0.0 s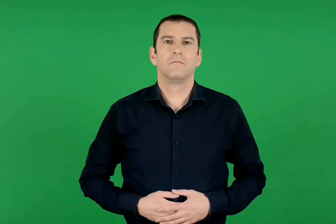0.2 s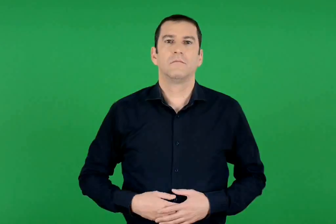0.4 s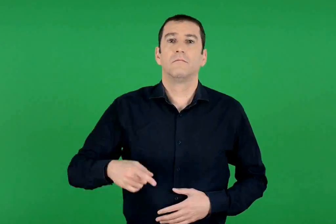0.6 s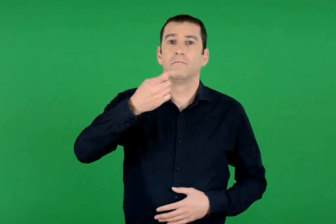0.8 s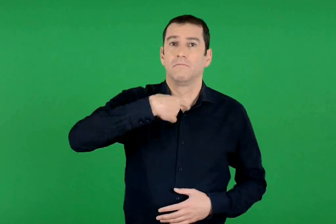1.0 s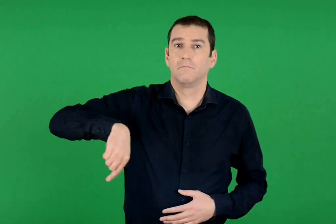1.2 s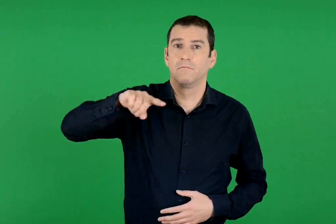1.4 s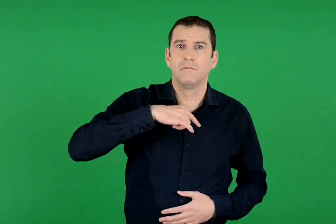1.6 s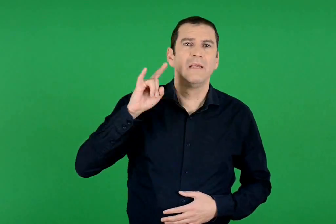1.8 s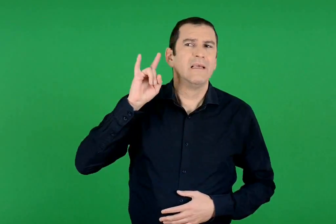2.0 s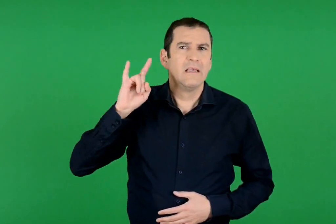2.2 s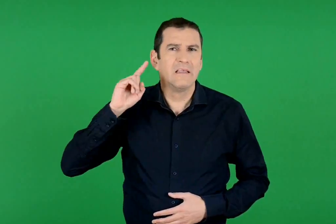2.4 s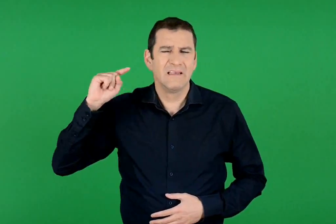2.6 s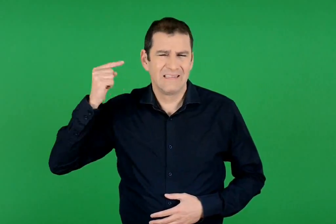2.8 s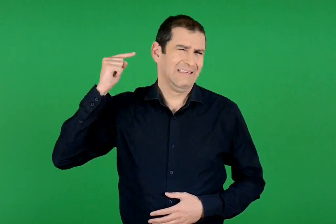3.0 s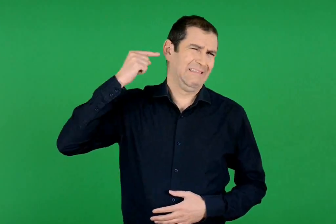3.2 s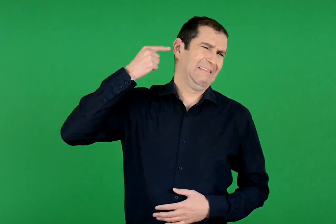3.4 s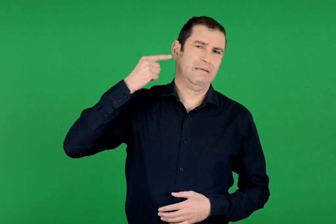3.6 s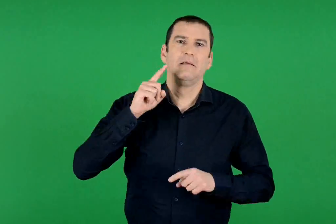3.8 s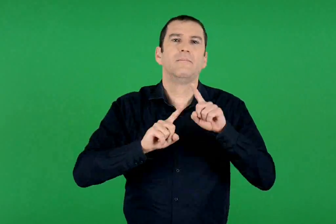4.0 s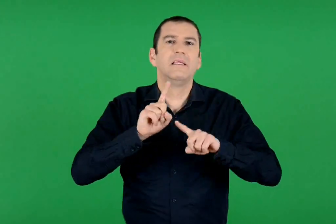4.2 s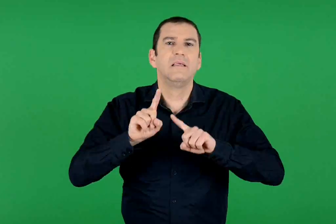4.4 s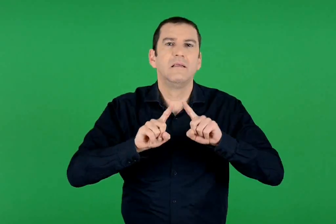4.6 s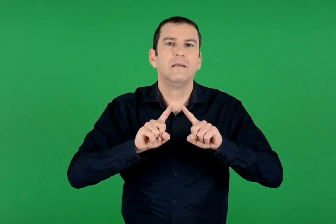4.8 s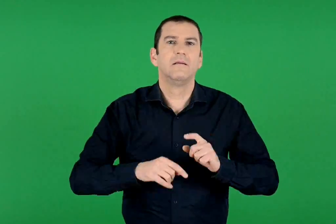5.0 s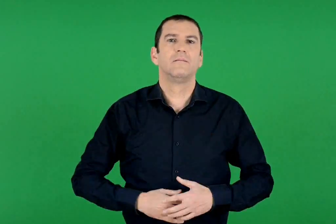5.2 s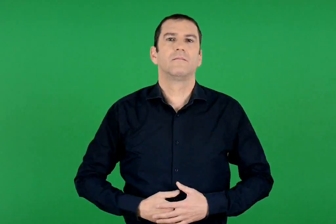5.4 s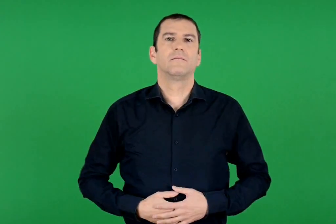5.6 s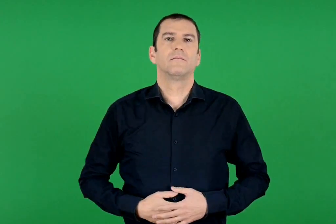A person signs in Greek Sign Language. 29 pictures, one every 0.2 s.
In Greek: ποιοι ήχοι μάς ενοχλούν ;
